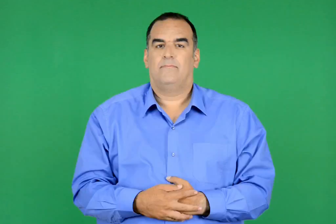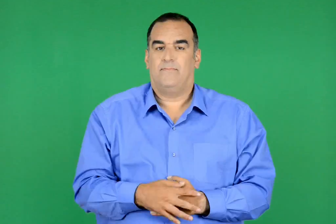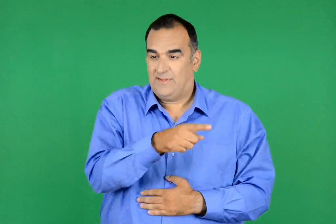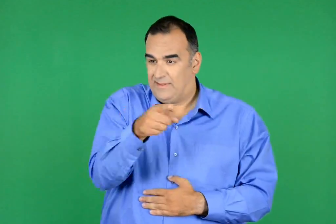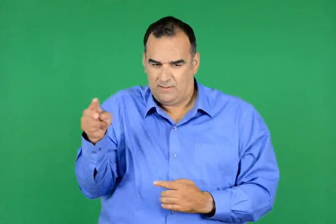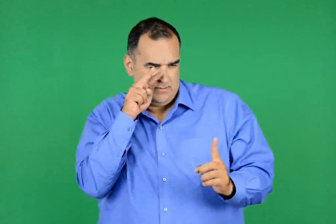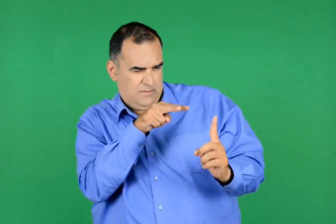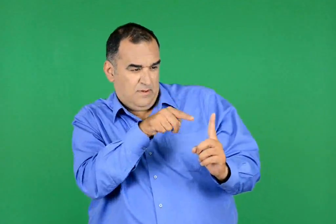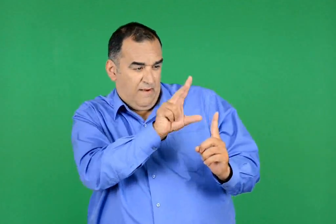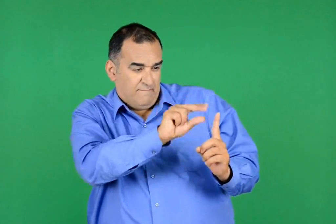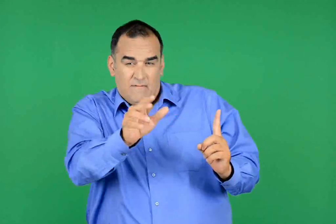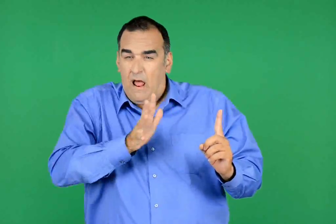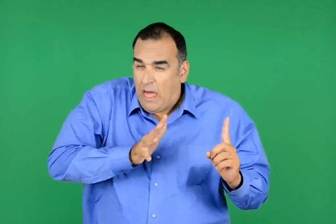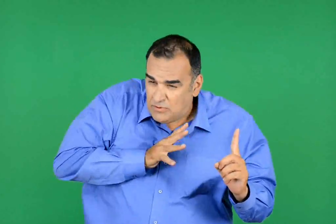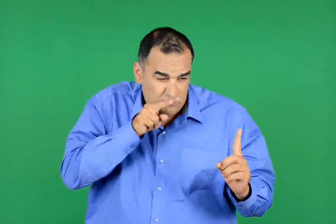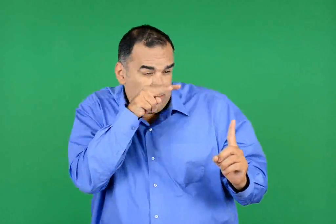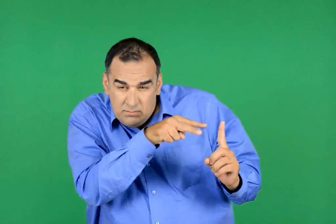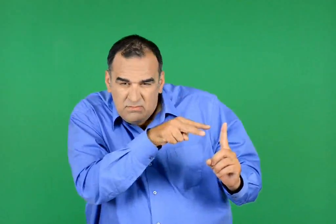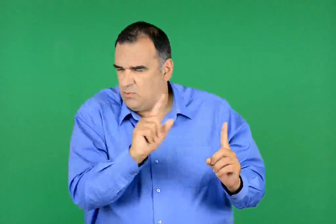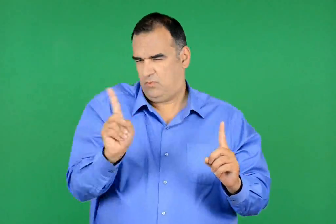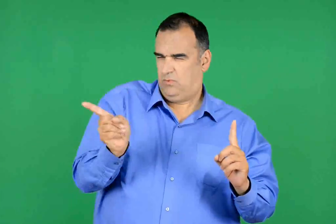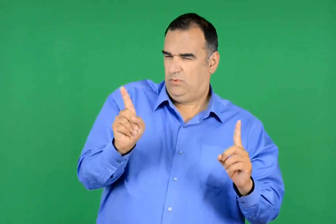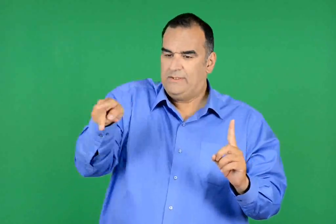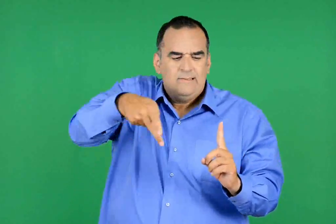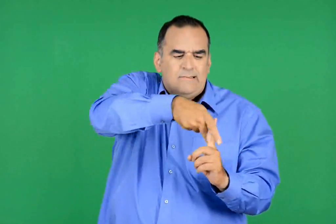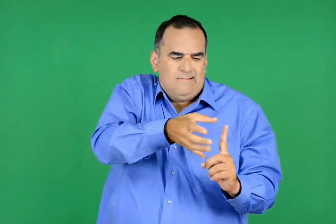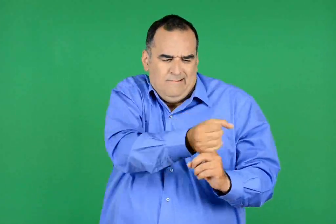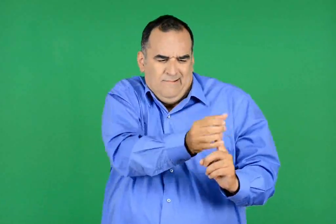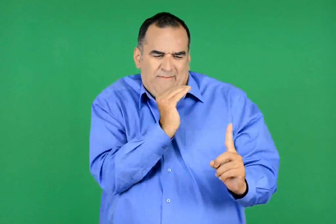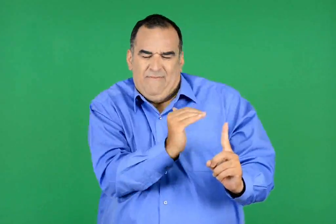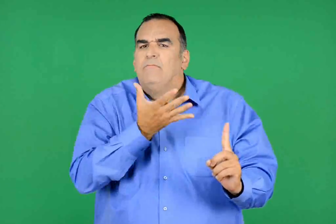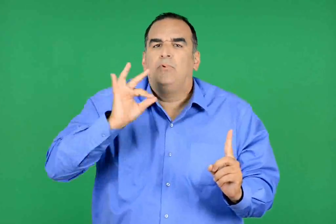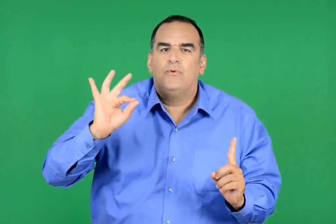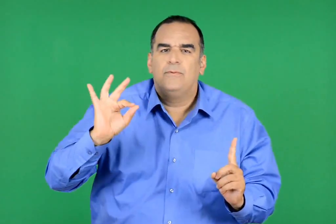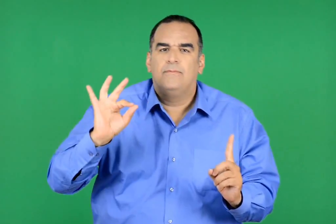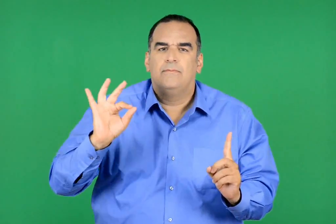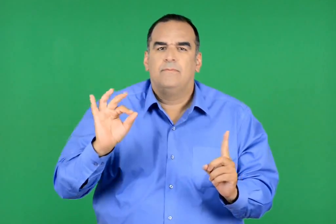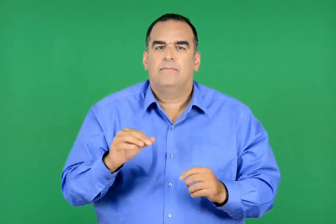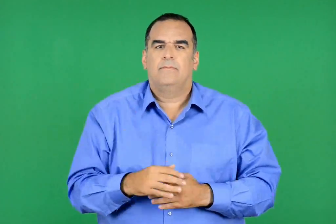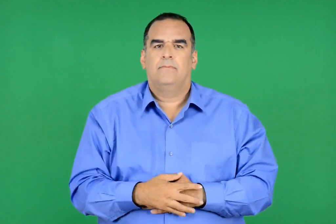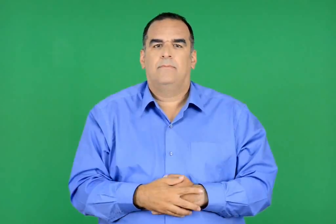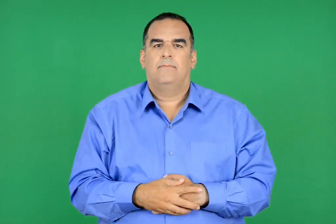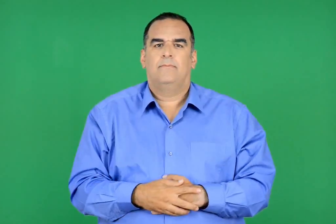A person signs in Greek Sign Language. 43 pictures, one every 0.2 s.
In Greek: δεν βλέπετε που δε µοιάζει µε τους θνητούς ανθρώπους ; τι τον κρατάμε λοιπόν ;
